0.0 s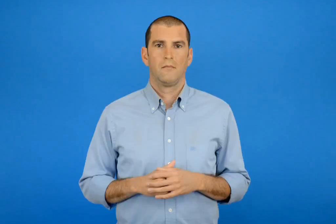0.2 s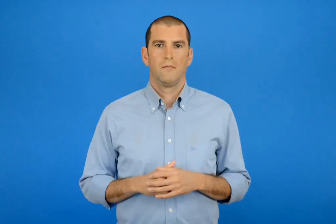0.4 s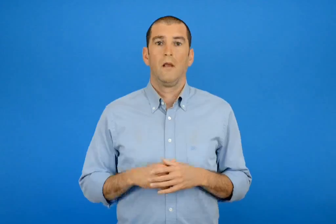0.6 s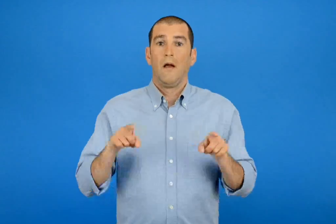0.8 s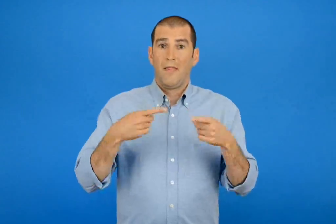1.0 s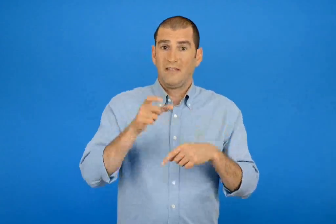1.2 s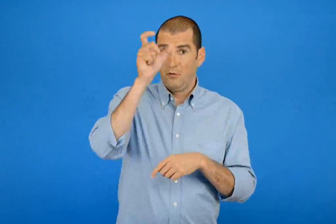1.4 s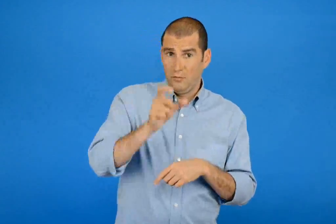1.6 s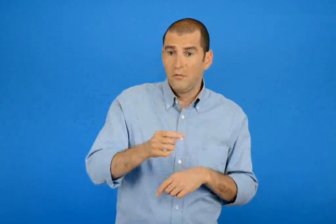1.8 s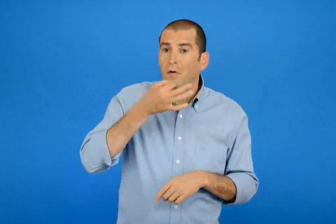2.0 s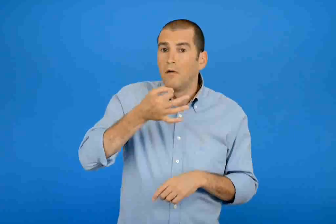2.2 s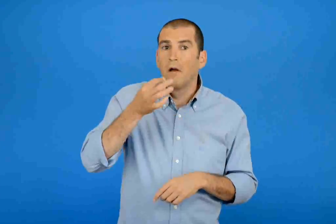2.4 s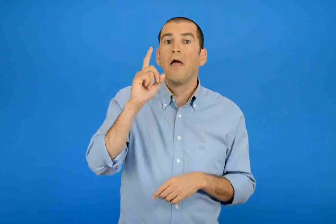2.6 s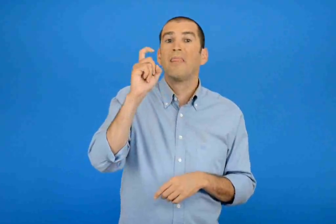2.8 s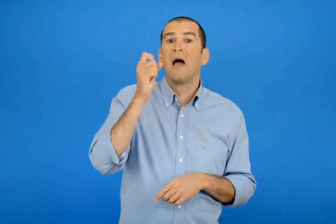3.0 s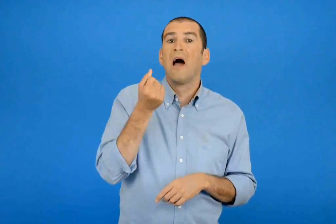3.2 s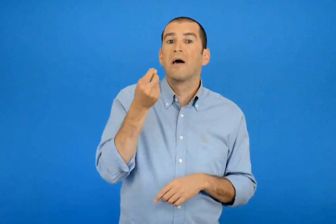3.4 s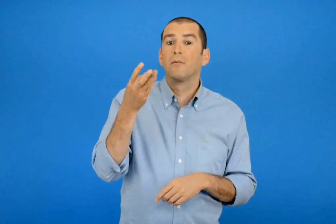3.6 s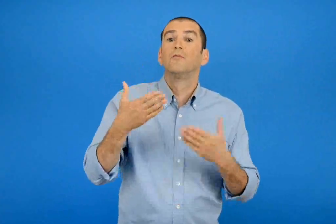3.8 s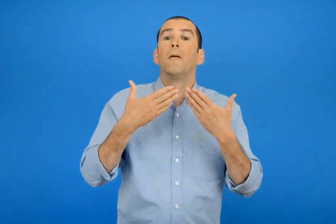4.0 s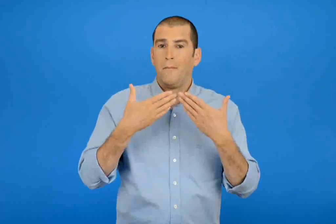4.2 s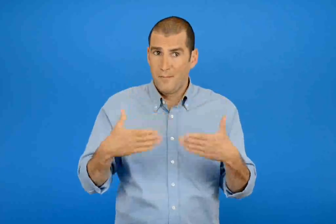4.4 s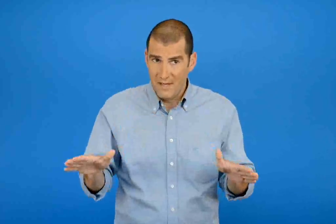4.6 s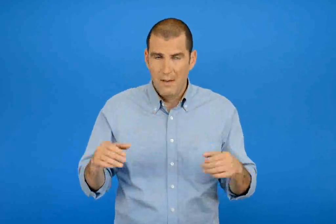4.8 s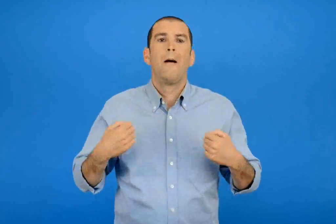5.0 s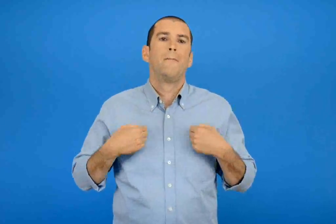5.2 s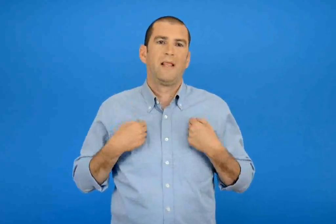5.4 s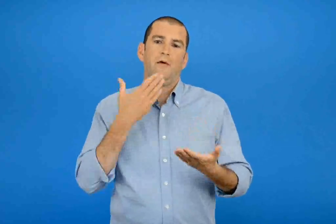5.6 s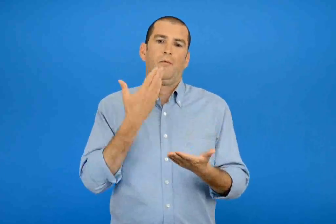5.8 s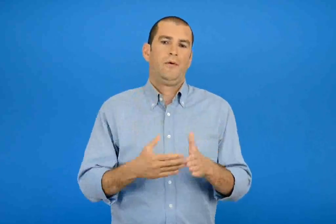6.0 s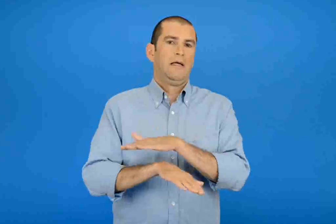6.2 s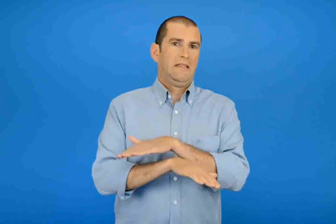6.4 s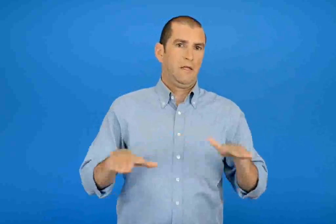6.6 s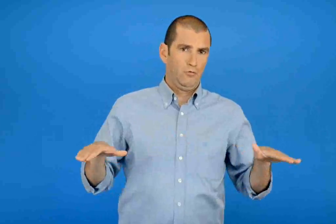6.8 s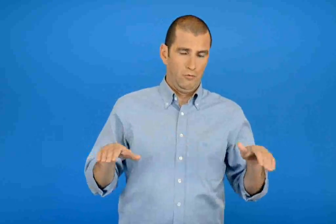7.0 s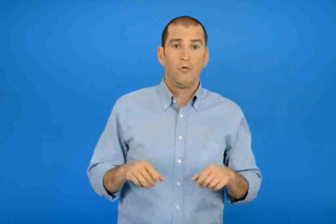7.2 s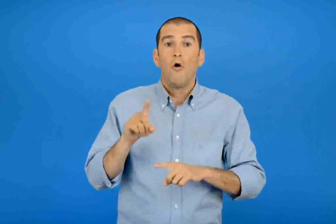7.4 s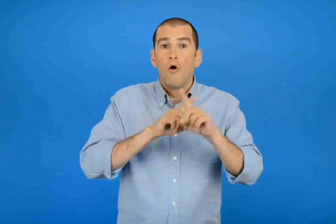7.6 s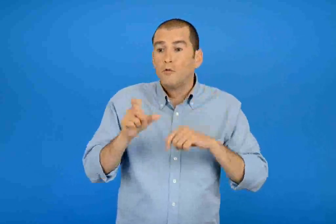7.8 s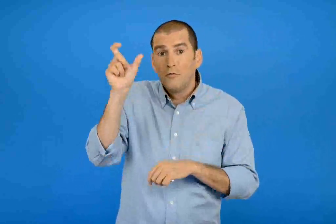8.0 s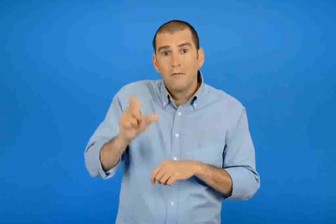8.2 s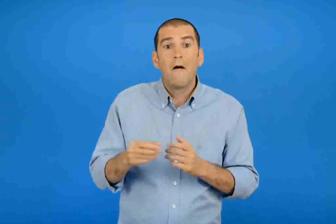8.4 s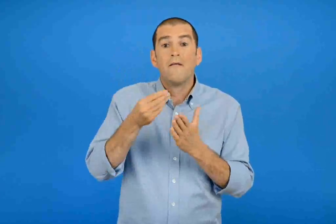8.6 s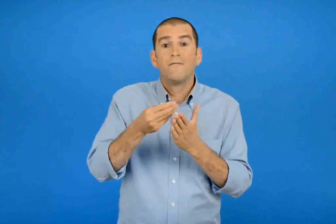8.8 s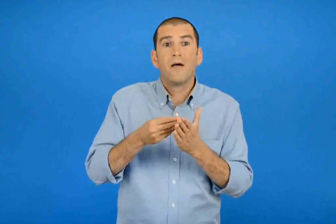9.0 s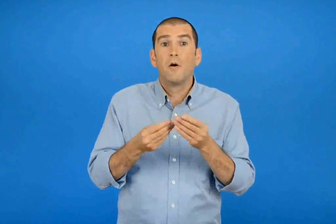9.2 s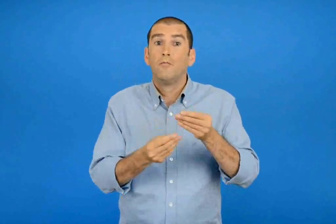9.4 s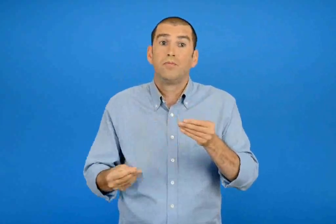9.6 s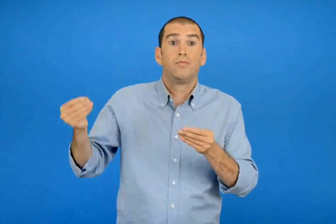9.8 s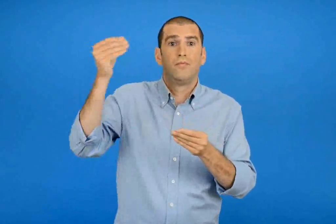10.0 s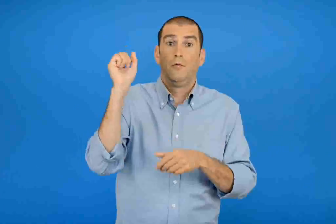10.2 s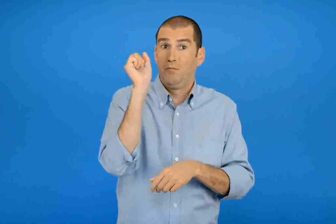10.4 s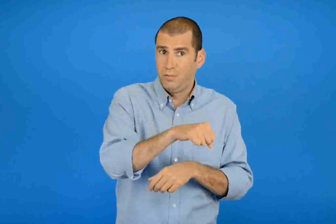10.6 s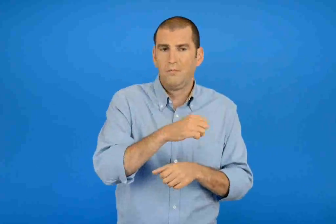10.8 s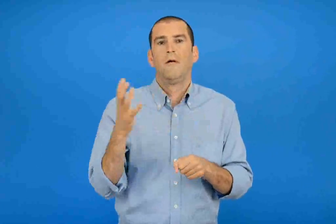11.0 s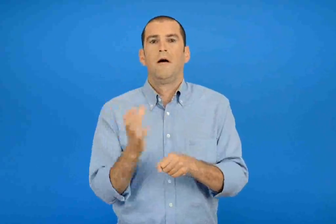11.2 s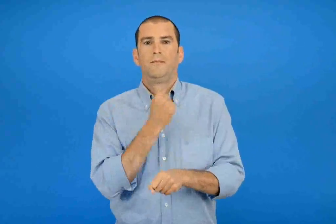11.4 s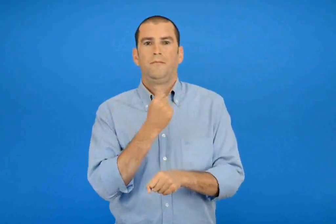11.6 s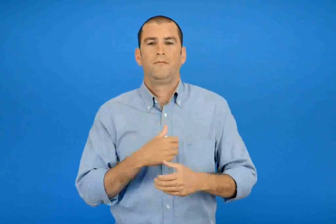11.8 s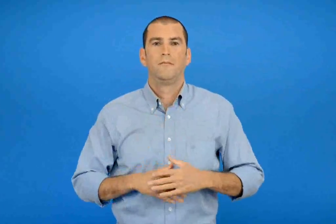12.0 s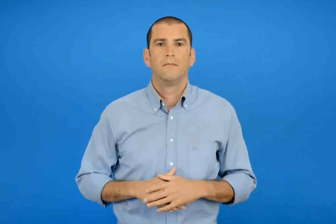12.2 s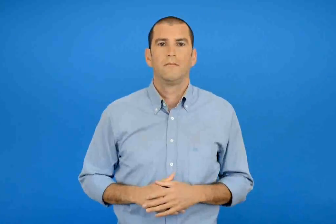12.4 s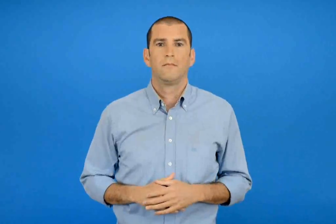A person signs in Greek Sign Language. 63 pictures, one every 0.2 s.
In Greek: το παιχνίδι τελειώνει όταν ο δάσκαλος έχει πει 10 αριθμούς κερδίζει οποίος πάρει τους περισσοτέρους βαθμούς
